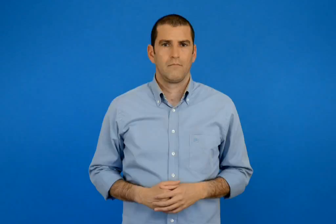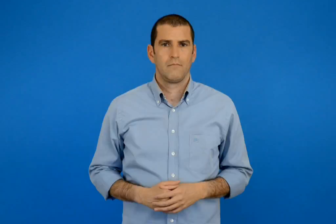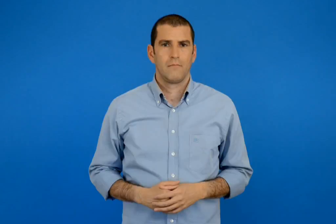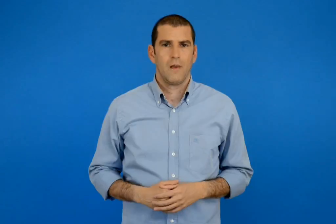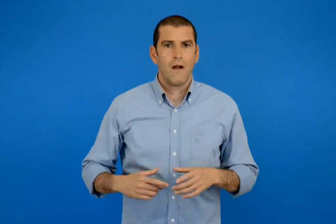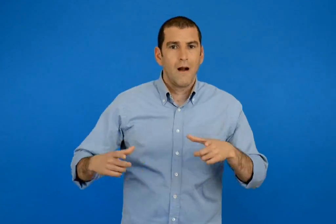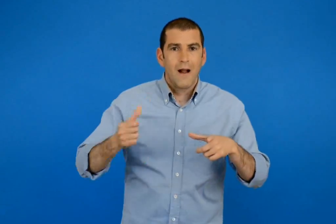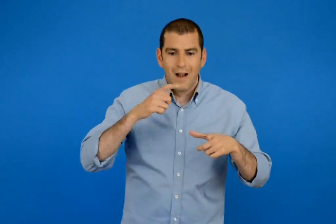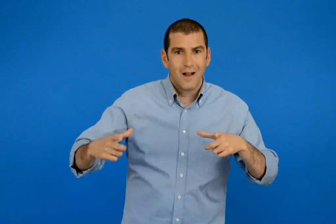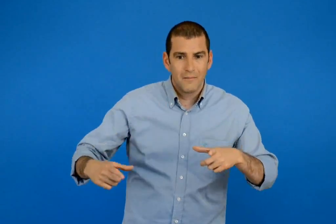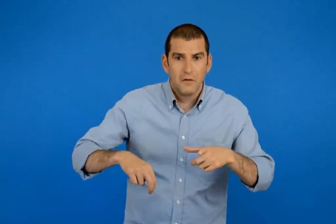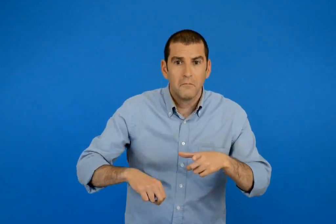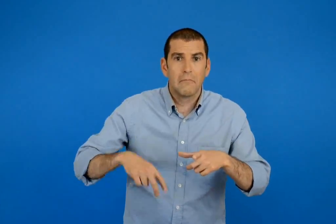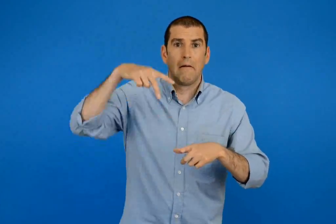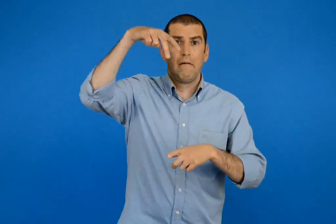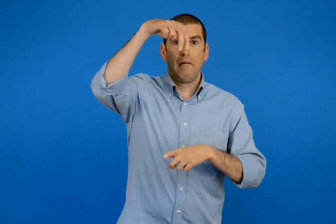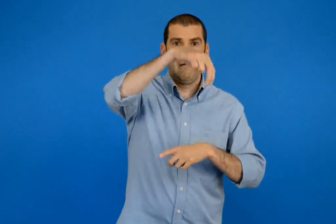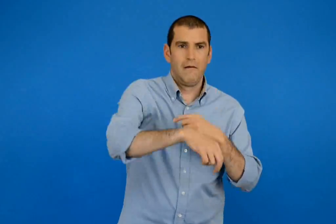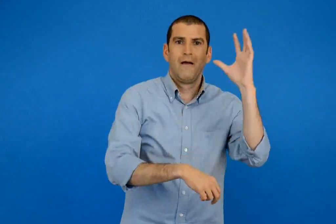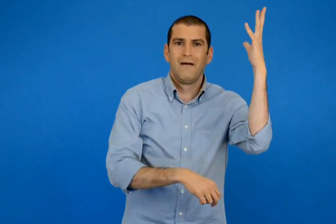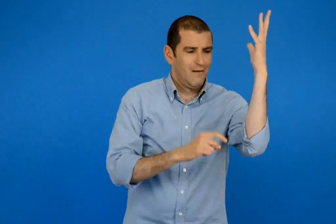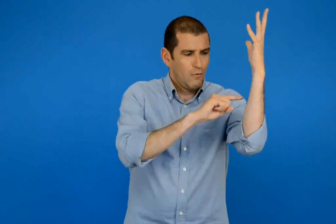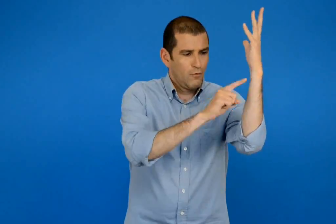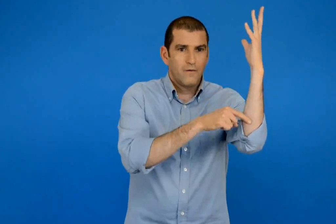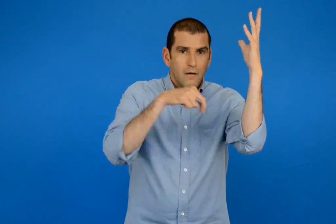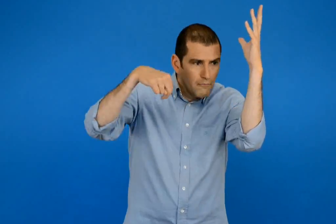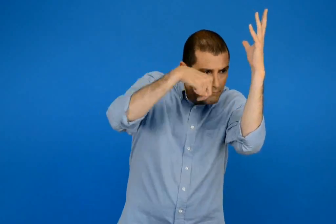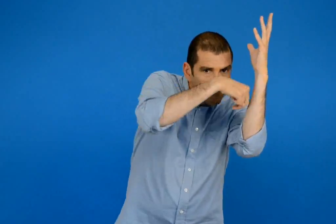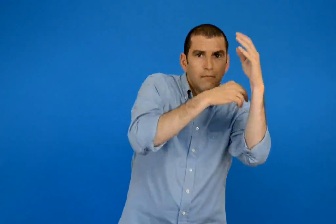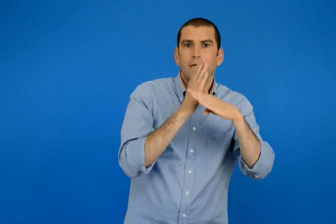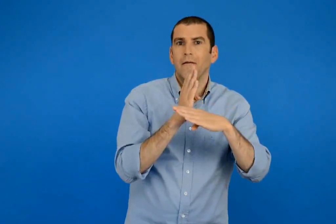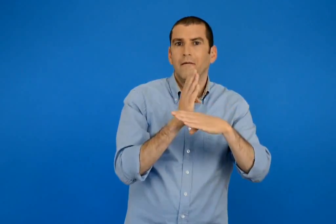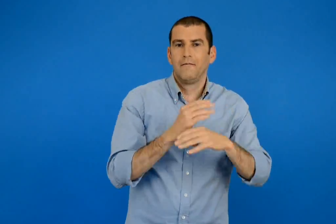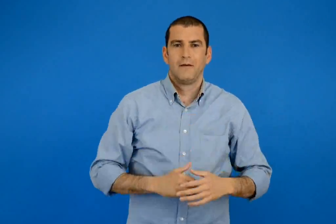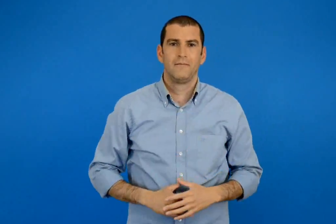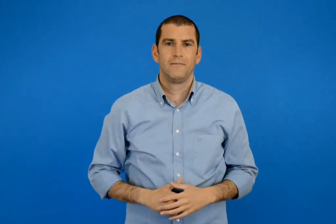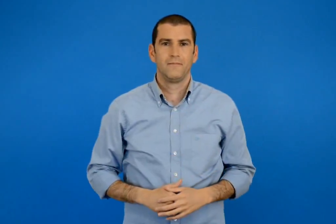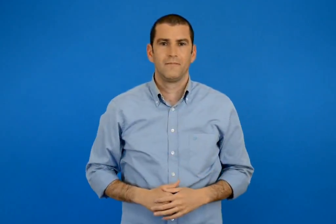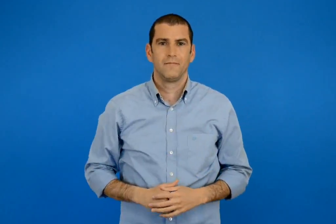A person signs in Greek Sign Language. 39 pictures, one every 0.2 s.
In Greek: τινάχτηκε έξω από τη λίμνη και κρύφτηκε στην κουφάλα ενός δέντρου
